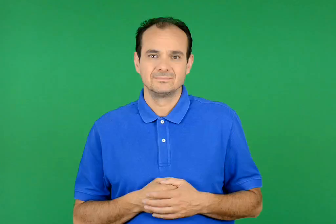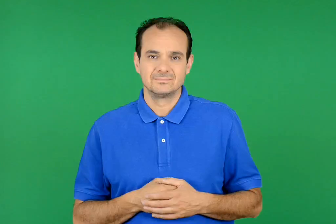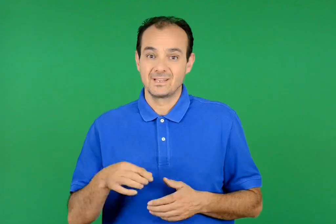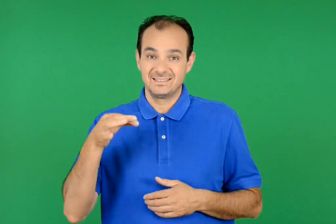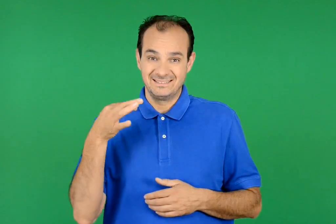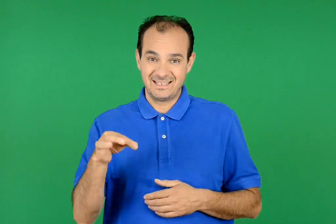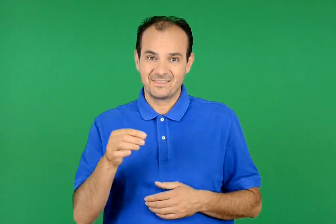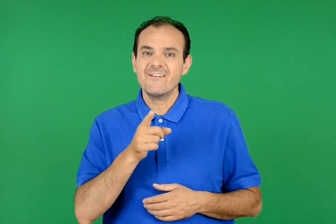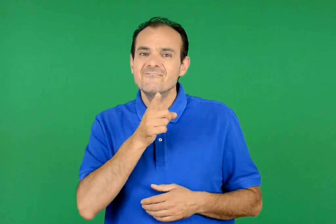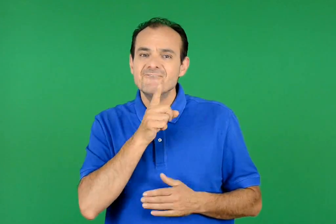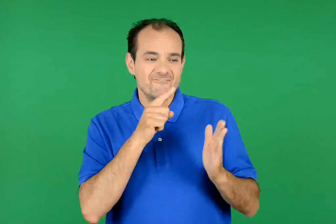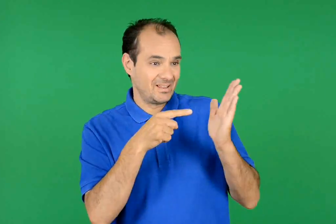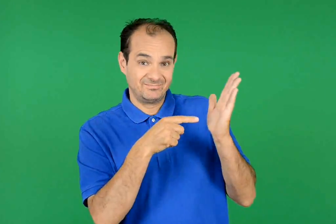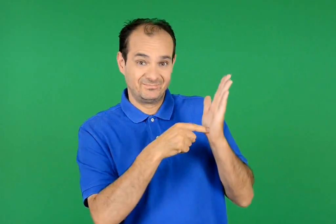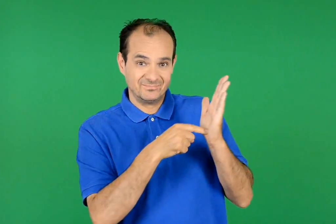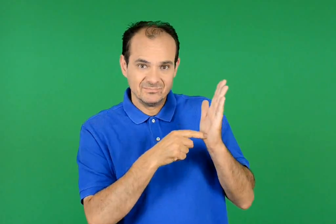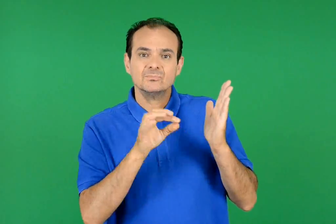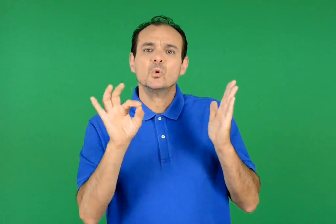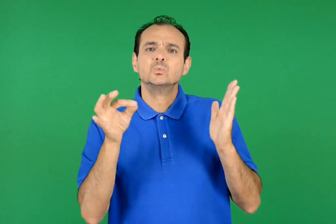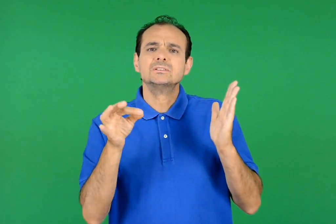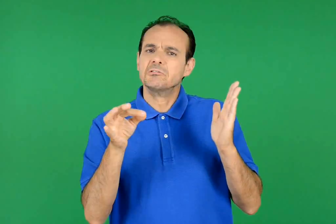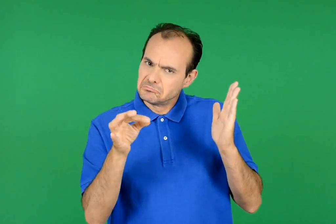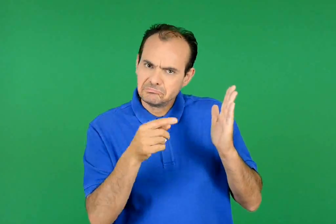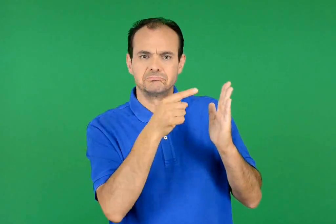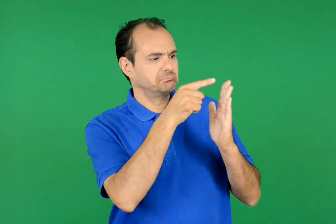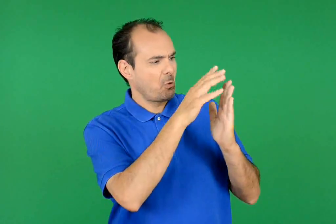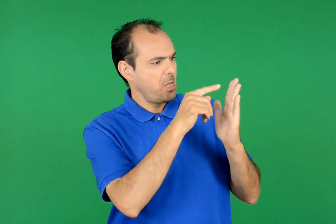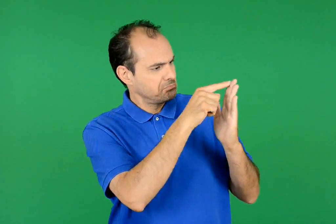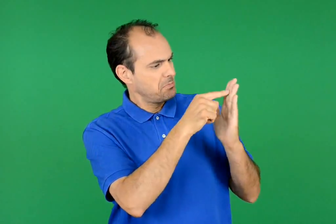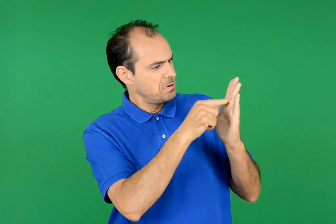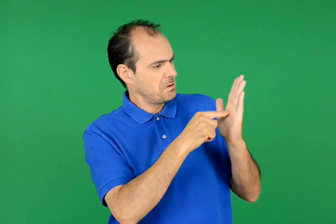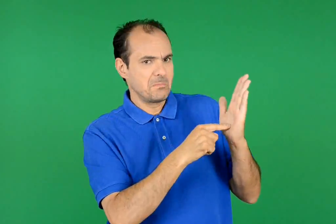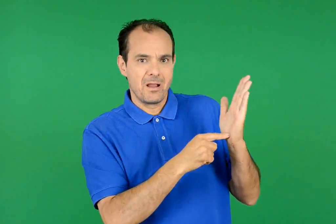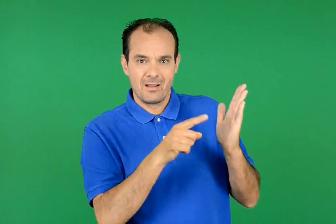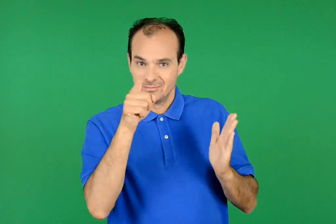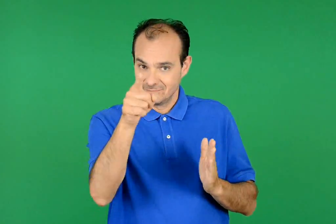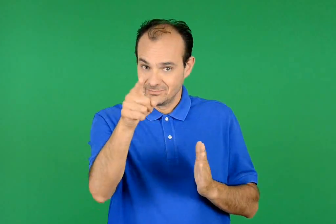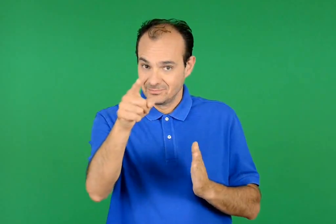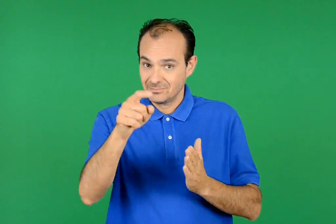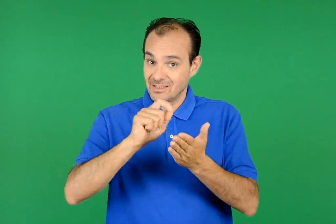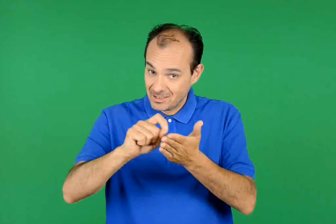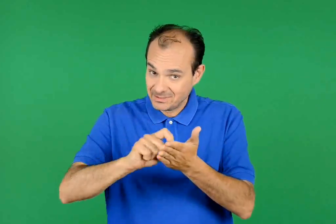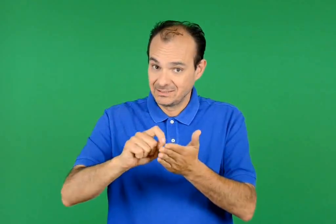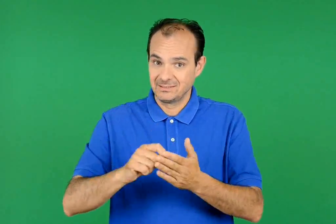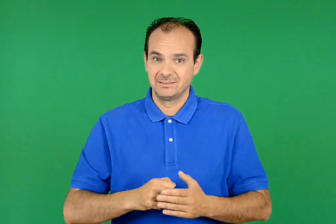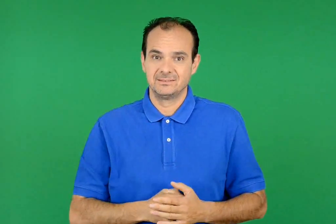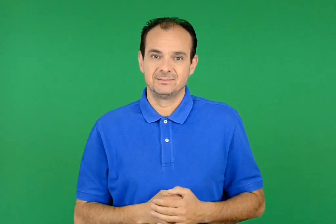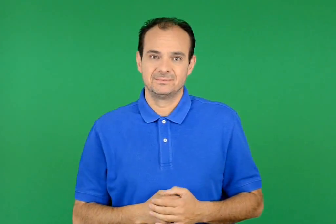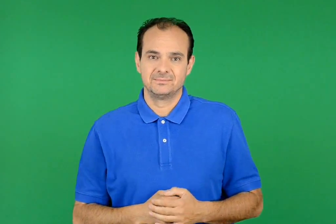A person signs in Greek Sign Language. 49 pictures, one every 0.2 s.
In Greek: όλα τα ουσιαστικά που υπάρχουν στην ίδια σελίδα
